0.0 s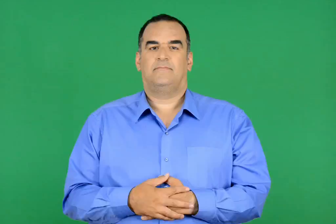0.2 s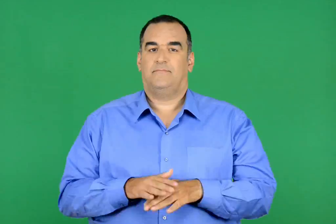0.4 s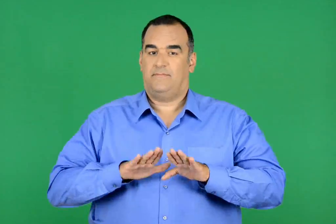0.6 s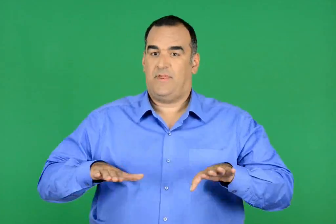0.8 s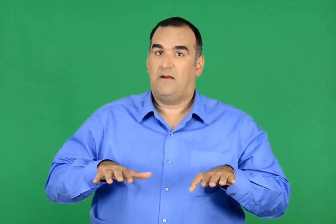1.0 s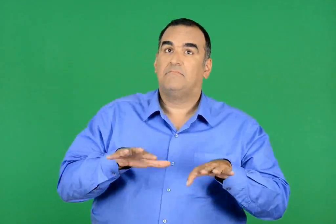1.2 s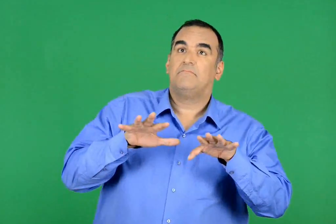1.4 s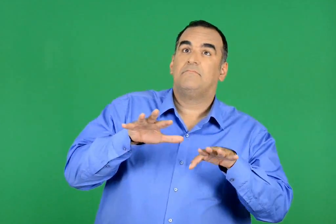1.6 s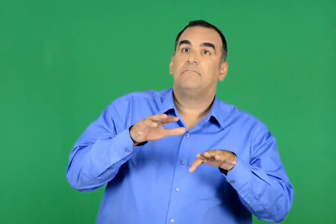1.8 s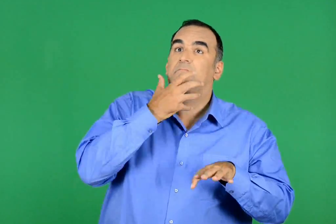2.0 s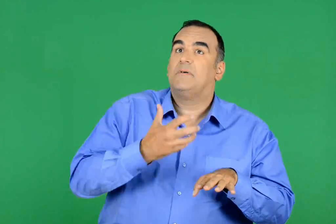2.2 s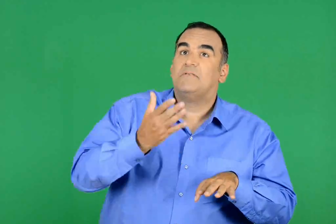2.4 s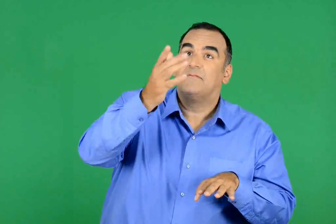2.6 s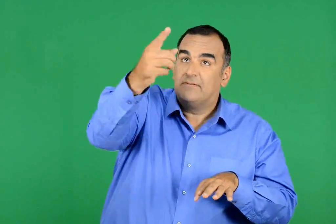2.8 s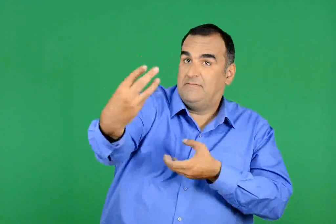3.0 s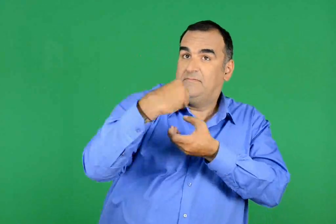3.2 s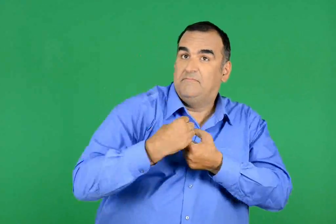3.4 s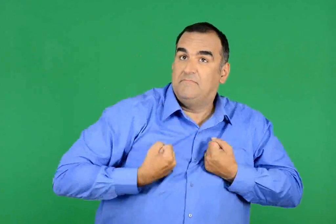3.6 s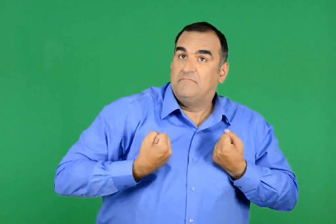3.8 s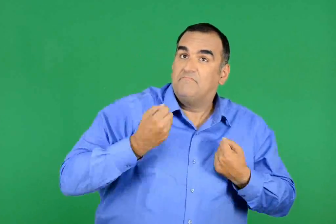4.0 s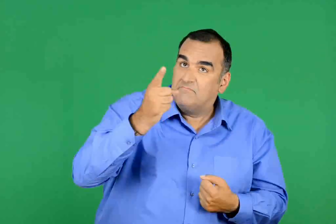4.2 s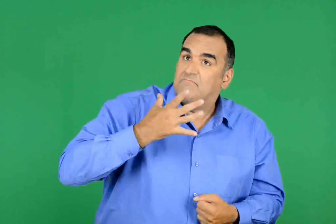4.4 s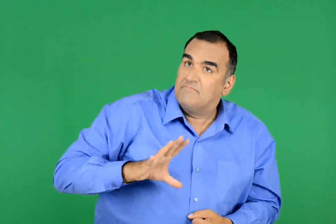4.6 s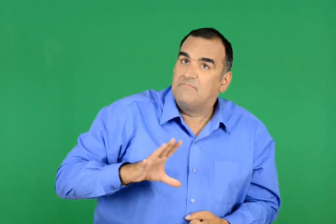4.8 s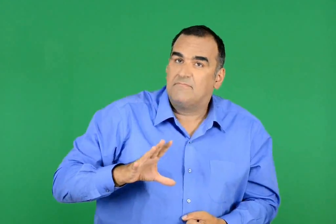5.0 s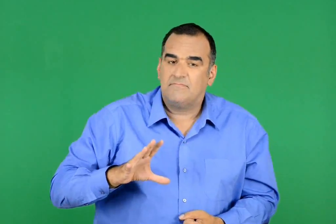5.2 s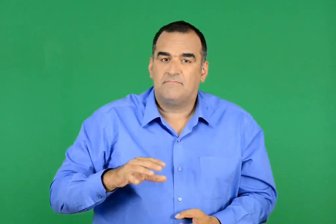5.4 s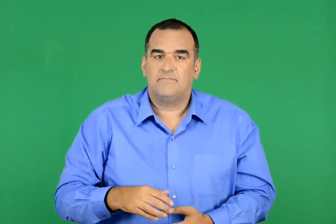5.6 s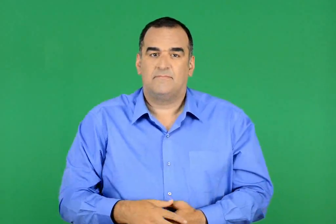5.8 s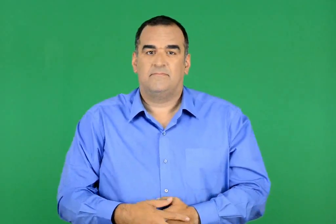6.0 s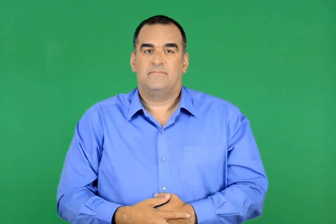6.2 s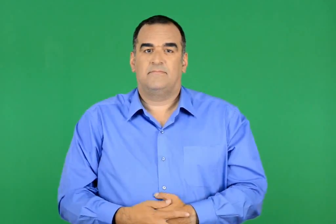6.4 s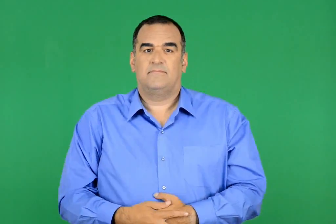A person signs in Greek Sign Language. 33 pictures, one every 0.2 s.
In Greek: θέλετε να παίξετε κι εσείς , πάτερ , µαζί µας ;
